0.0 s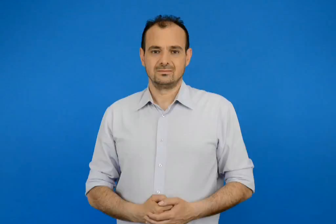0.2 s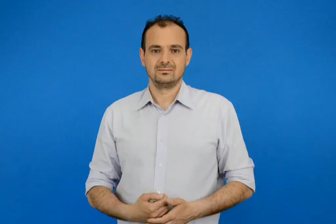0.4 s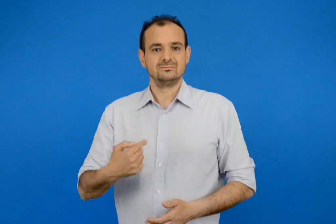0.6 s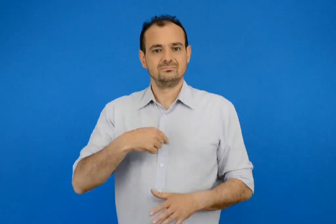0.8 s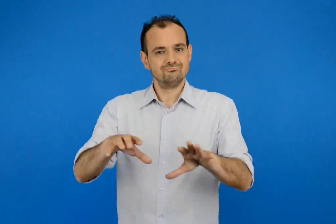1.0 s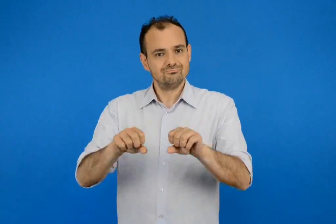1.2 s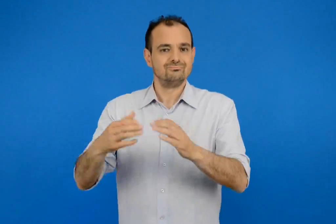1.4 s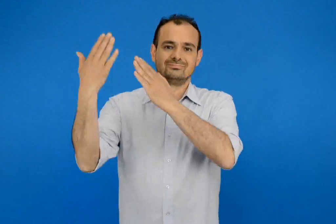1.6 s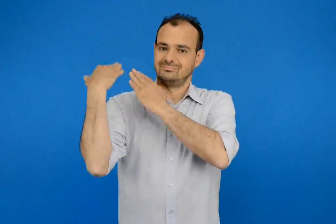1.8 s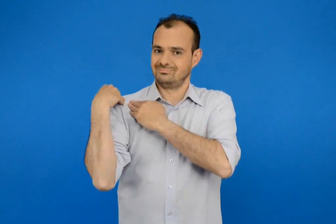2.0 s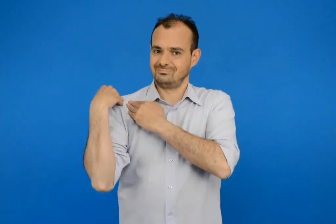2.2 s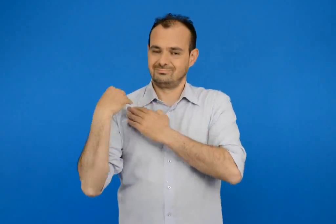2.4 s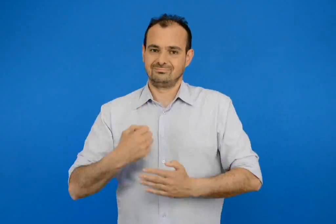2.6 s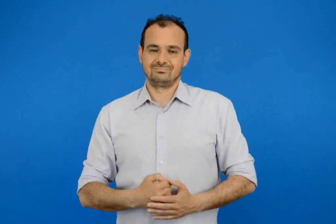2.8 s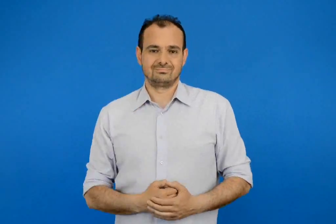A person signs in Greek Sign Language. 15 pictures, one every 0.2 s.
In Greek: εγώ ανέλαβα
